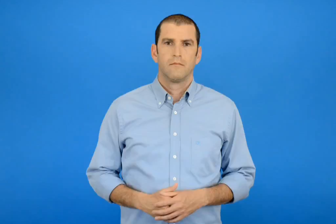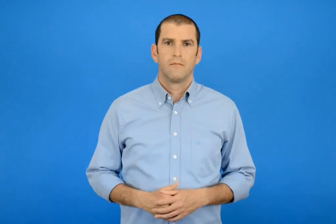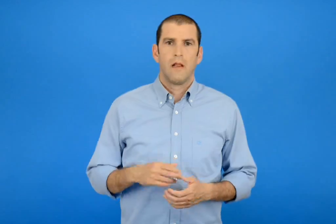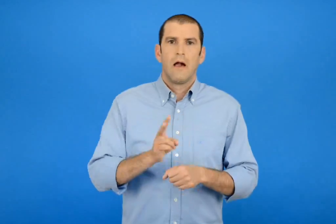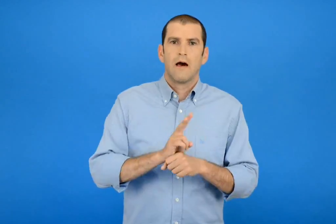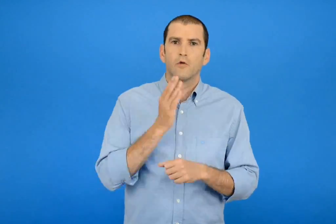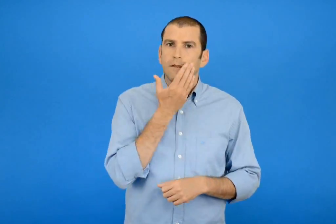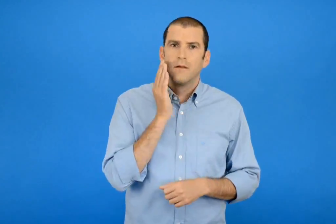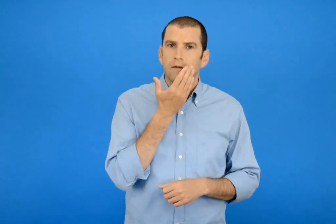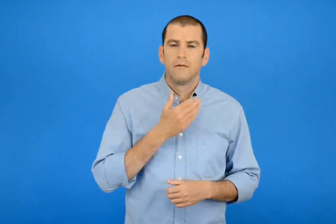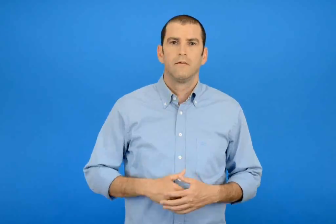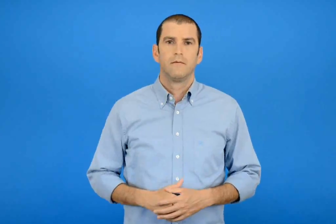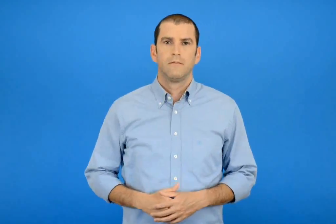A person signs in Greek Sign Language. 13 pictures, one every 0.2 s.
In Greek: χαρτοπετσέτες
